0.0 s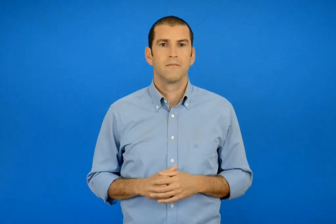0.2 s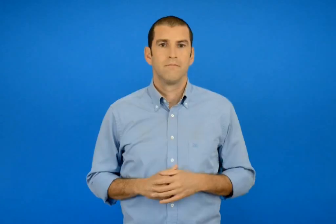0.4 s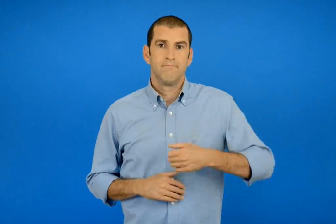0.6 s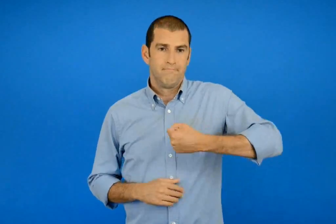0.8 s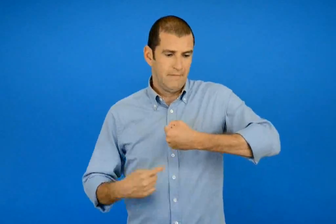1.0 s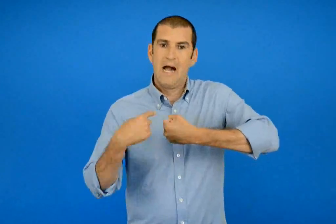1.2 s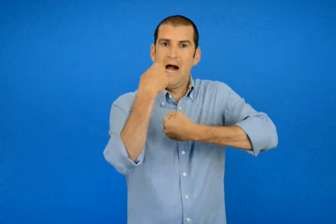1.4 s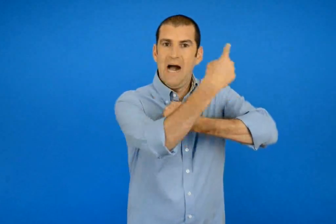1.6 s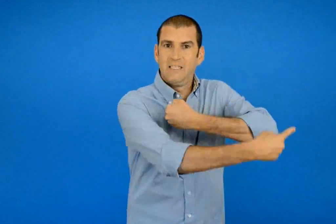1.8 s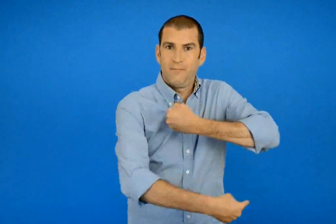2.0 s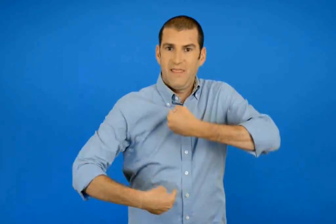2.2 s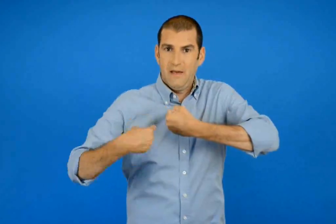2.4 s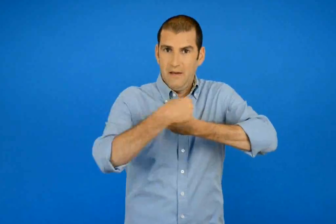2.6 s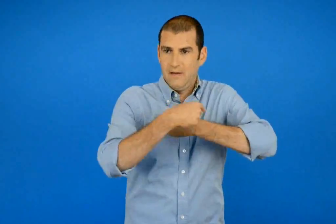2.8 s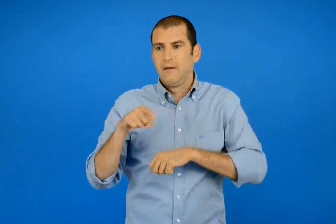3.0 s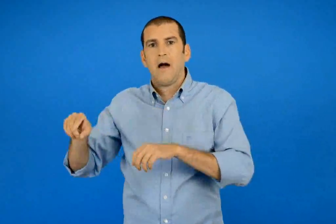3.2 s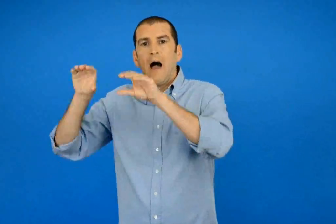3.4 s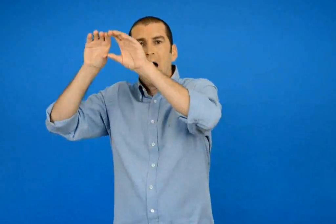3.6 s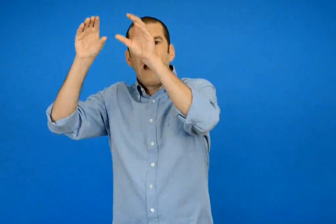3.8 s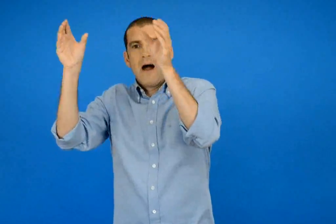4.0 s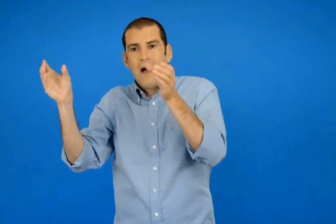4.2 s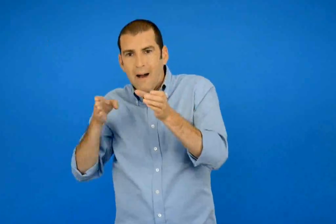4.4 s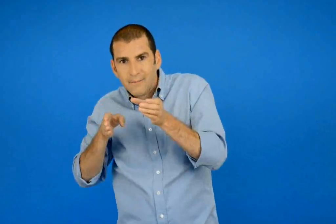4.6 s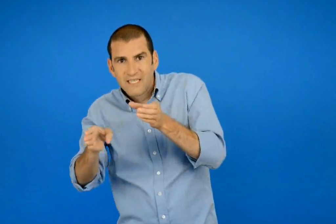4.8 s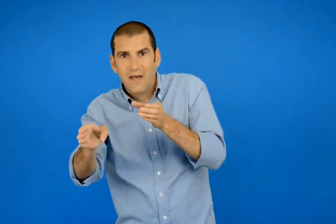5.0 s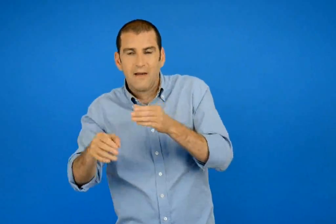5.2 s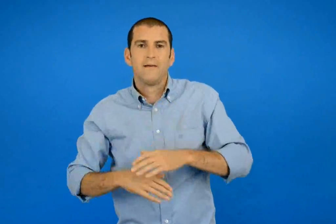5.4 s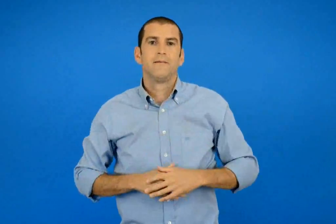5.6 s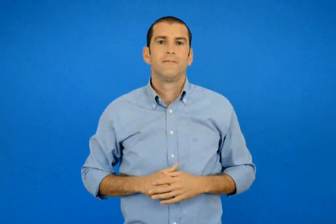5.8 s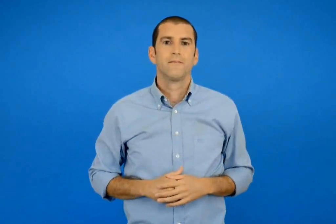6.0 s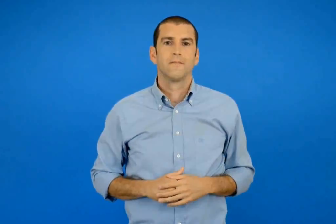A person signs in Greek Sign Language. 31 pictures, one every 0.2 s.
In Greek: η ασπίδα και η αψίδα
